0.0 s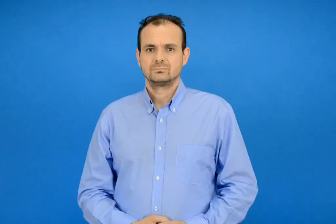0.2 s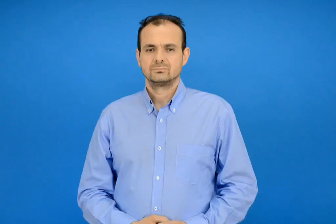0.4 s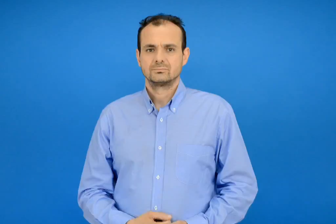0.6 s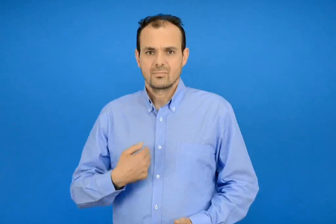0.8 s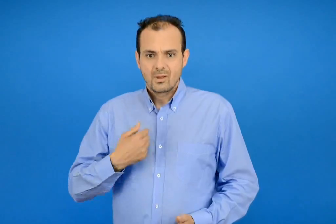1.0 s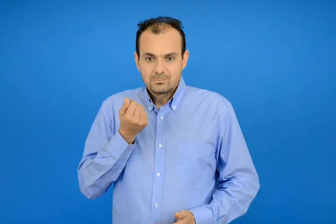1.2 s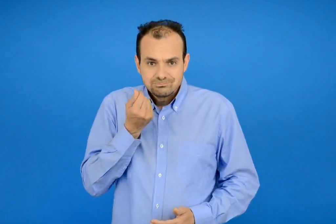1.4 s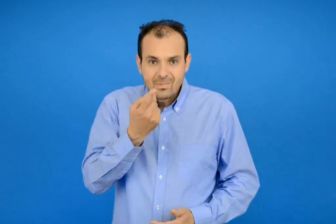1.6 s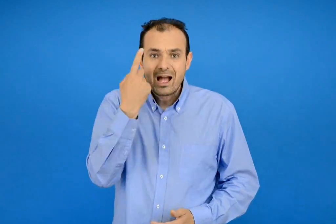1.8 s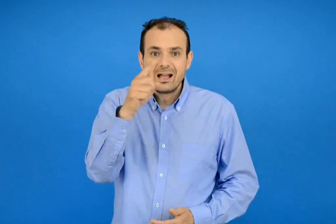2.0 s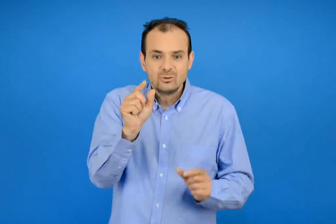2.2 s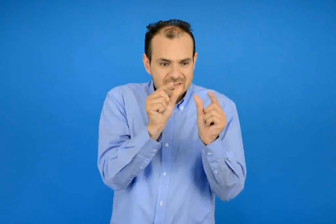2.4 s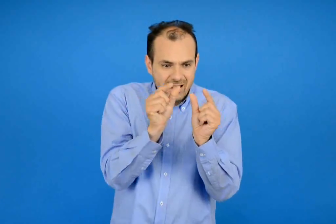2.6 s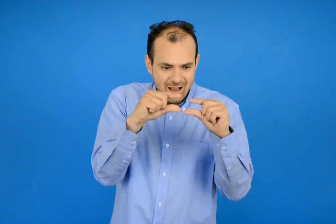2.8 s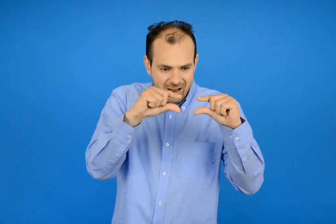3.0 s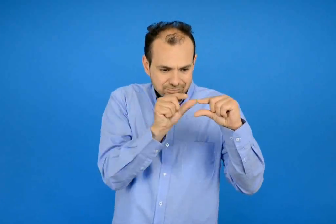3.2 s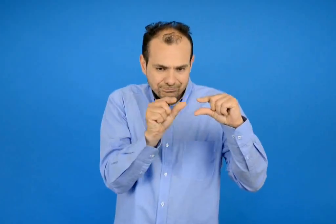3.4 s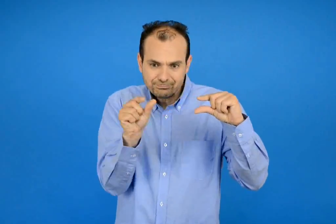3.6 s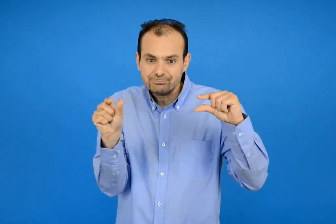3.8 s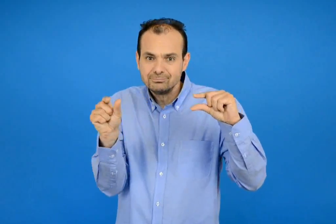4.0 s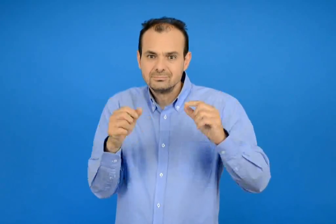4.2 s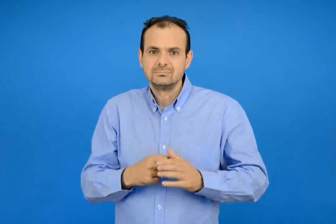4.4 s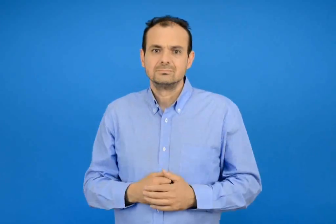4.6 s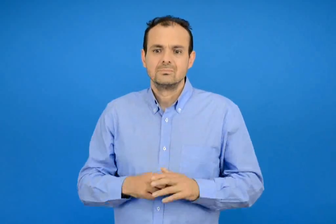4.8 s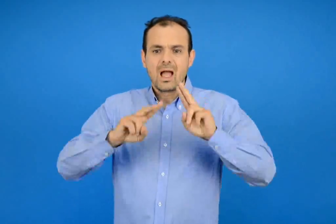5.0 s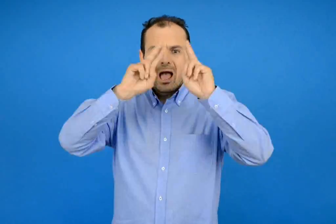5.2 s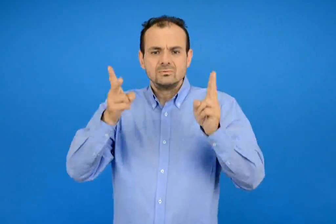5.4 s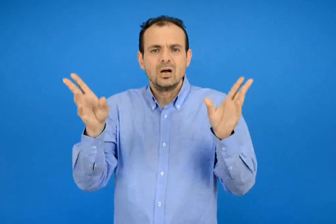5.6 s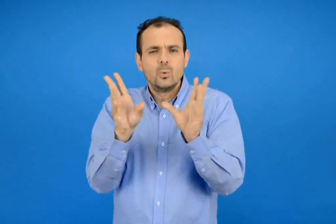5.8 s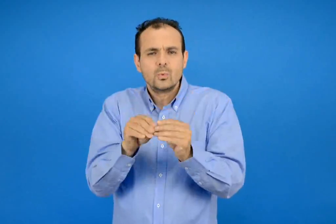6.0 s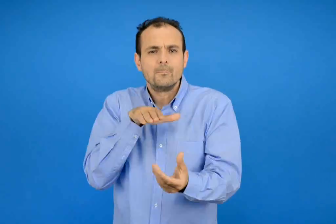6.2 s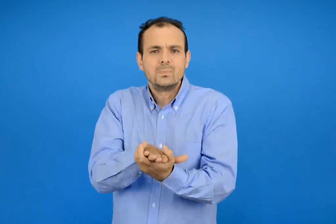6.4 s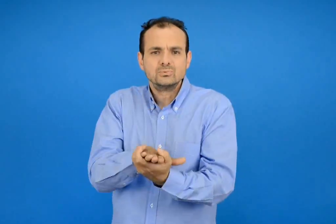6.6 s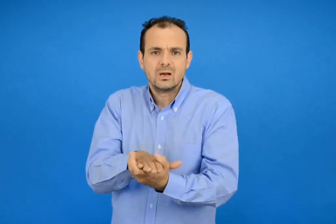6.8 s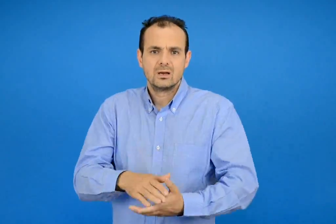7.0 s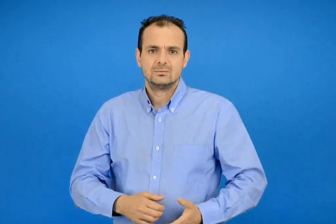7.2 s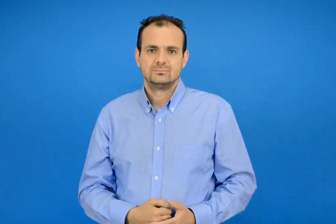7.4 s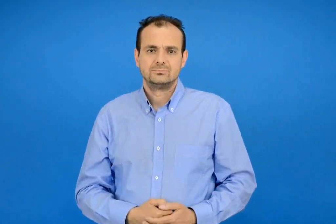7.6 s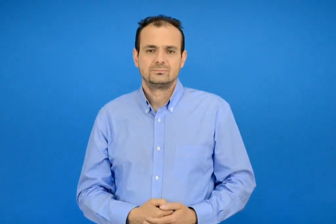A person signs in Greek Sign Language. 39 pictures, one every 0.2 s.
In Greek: μετρώ με εκατοστόμετρα στο κατάστημα υποδημάτων
